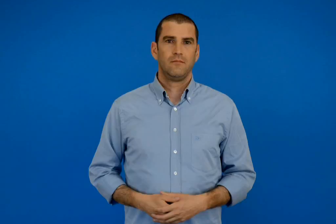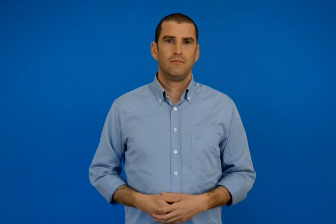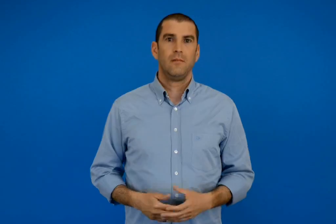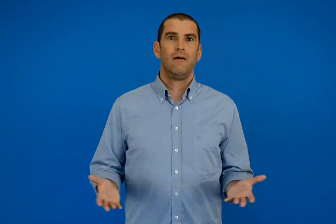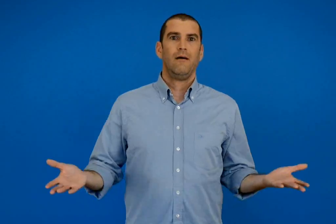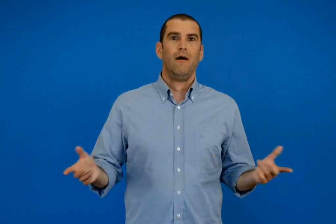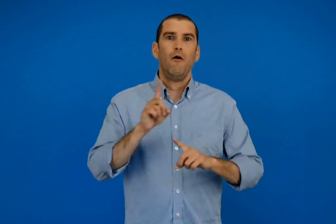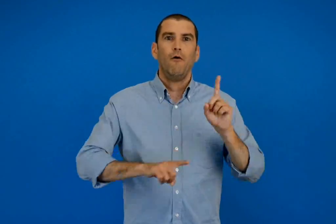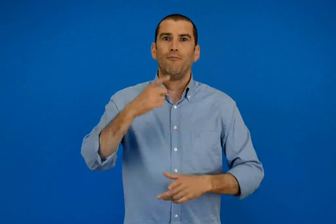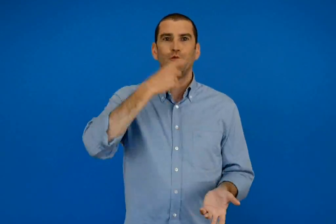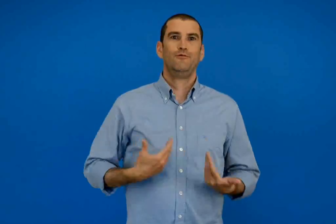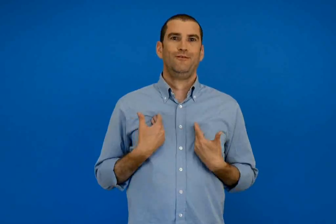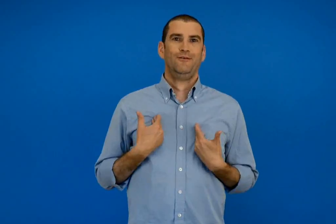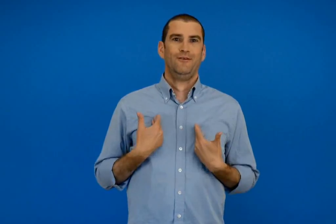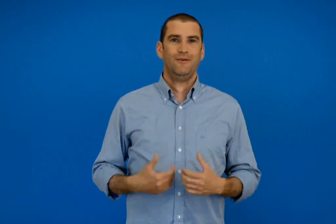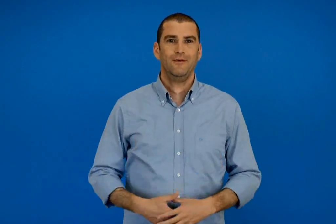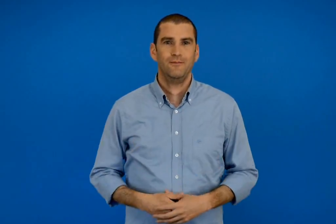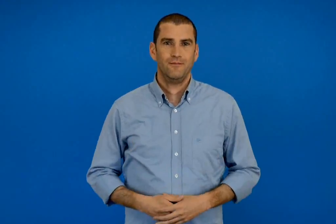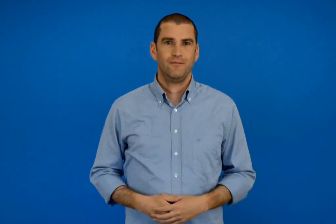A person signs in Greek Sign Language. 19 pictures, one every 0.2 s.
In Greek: ποιος είμαι πια εγώ
